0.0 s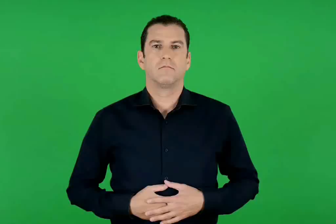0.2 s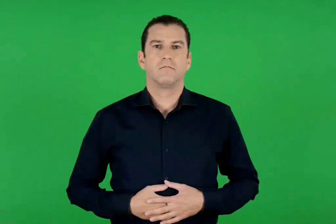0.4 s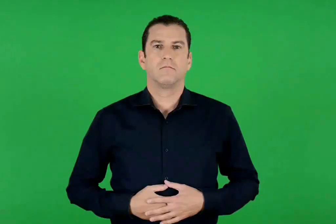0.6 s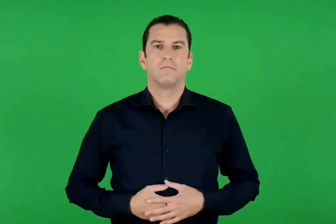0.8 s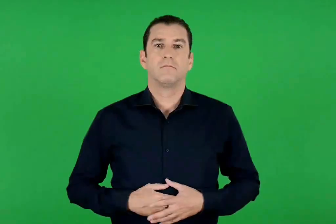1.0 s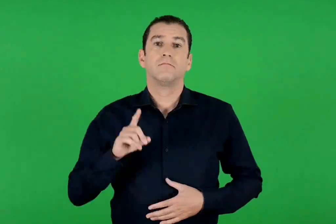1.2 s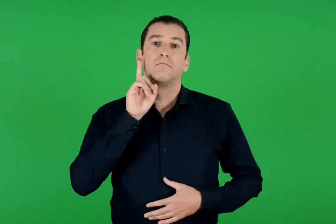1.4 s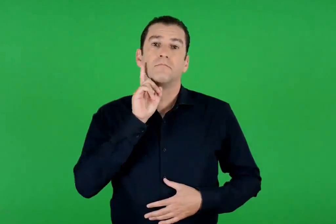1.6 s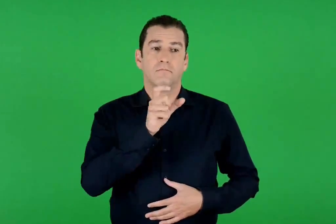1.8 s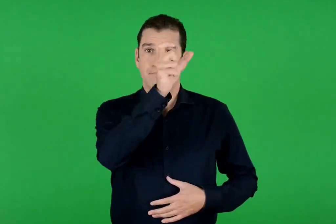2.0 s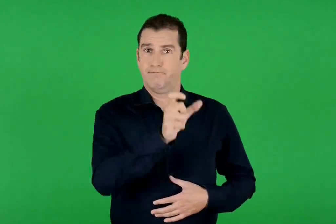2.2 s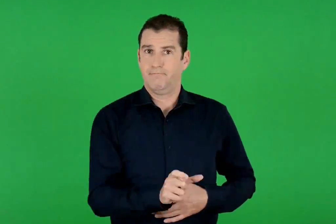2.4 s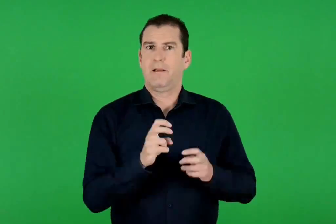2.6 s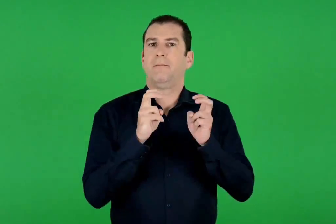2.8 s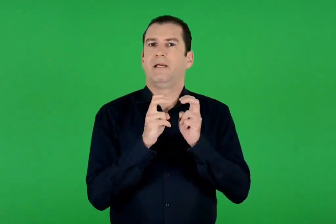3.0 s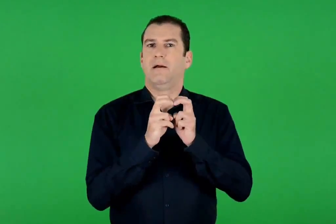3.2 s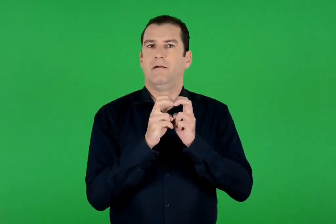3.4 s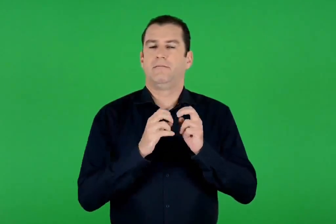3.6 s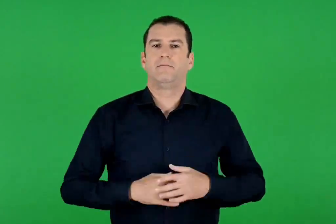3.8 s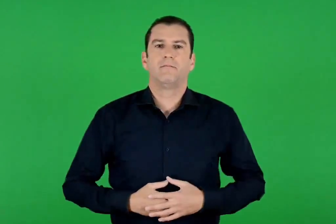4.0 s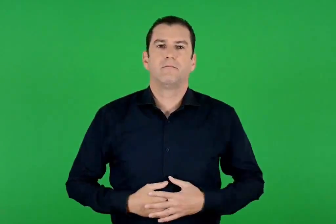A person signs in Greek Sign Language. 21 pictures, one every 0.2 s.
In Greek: η μυκηναία
